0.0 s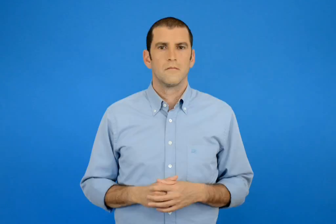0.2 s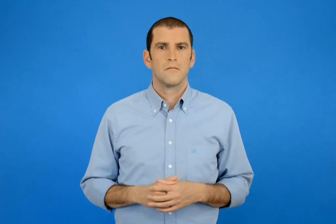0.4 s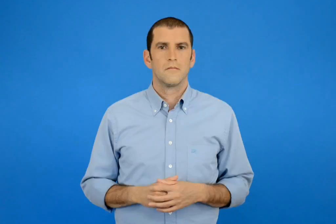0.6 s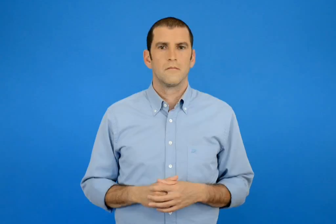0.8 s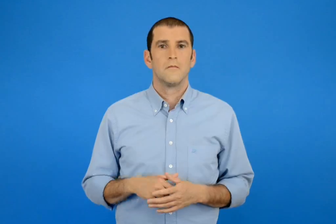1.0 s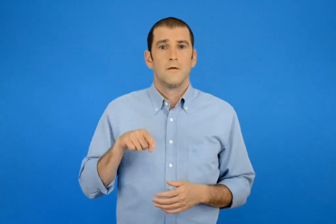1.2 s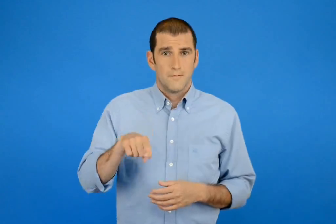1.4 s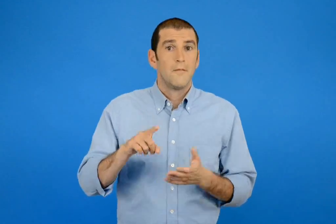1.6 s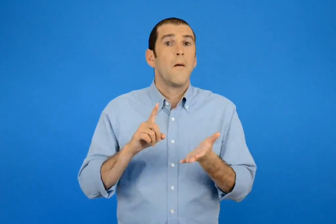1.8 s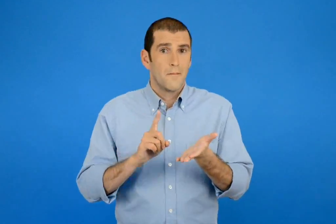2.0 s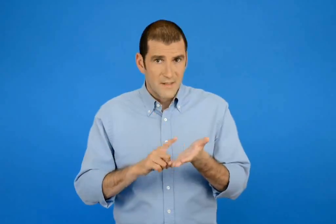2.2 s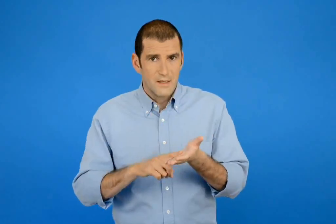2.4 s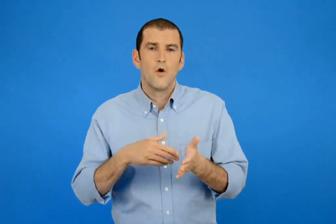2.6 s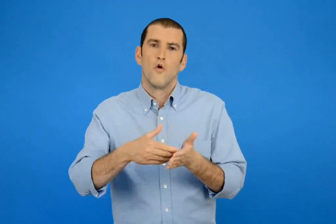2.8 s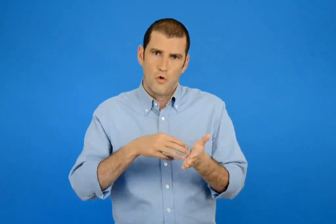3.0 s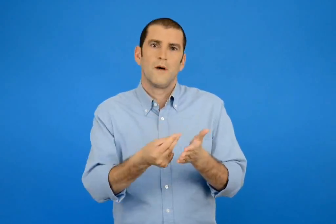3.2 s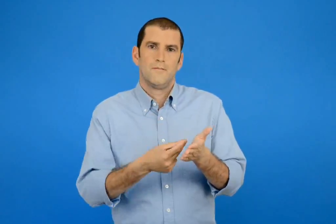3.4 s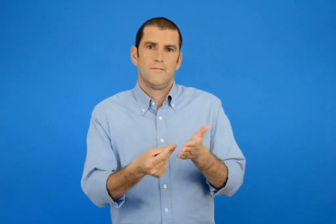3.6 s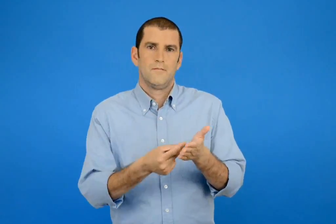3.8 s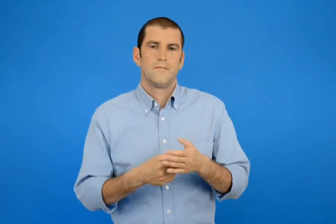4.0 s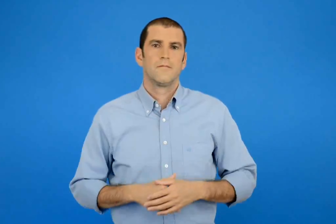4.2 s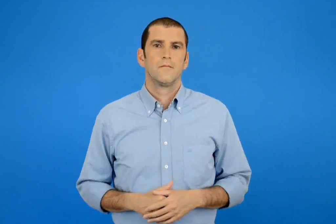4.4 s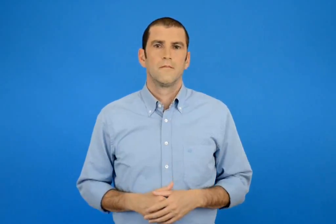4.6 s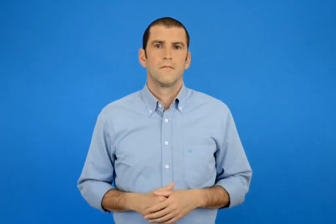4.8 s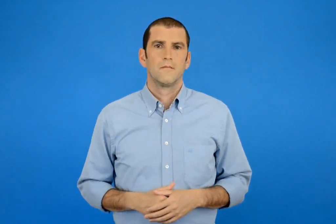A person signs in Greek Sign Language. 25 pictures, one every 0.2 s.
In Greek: χρωματίζω όσα πρέπει
